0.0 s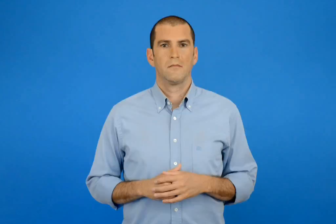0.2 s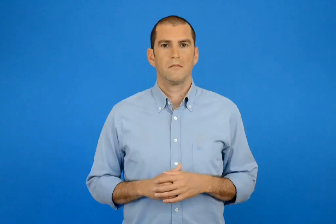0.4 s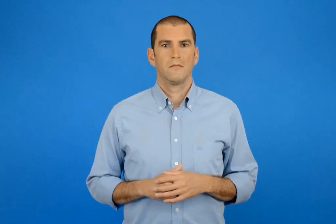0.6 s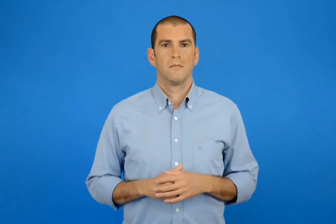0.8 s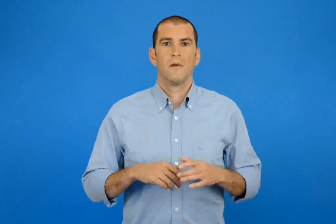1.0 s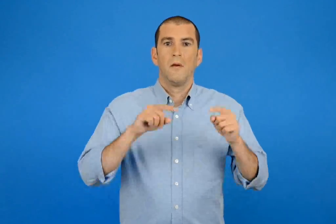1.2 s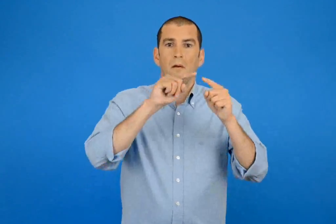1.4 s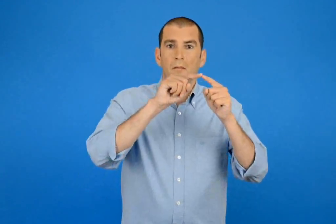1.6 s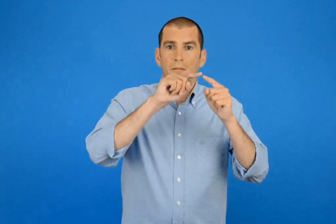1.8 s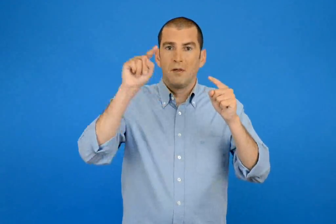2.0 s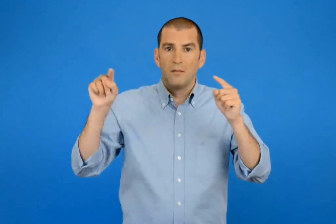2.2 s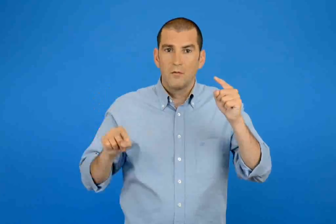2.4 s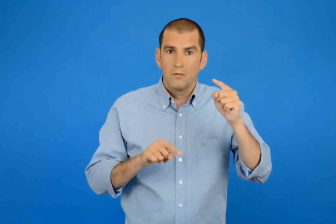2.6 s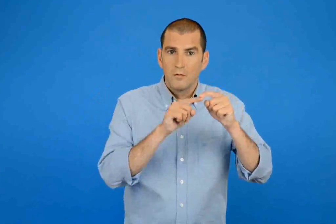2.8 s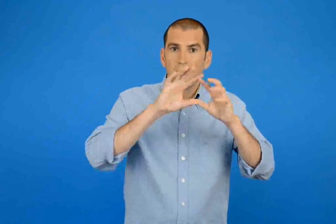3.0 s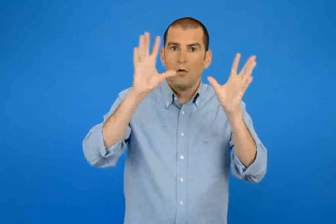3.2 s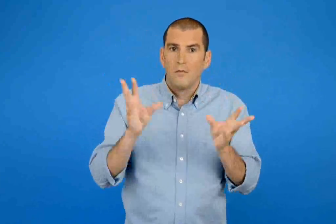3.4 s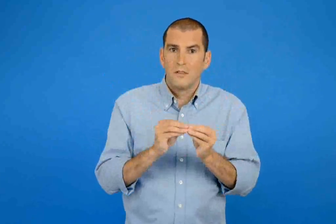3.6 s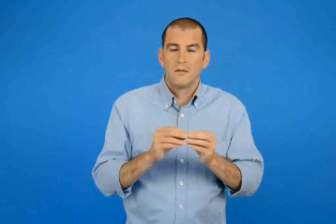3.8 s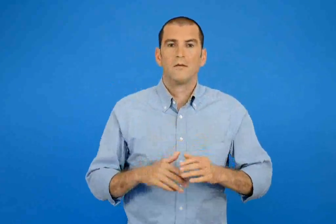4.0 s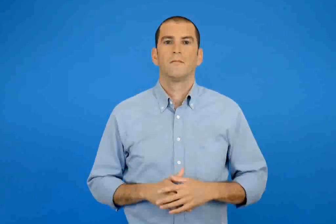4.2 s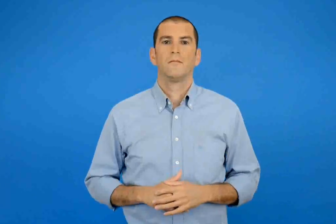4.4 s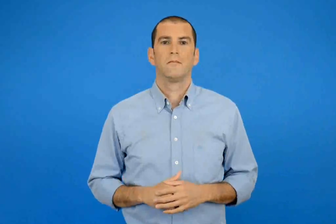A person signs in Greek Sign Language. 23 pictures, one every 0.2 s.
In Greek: περίμετρος =
